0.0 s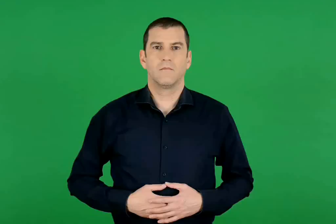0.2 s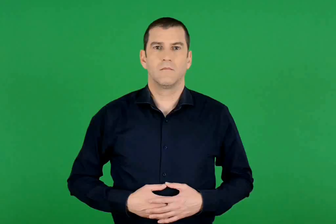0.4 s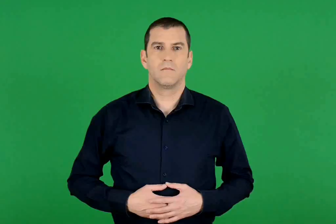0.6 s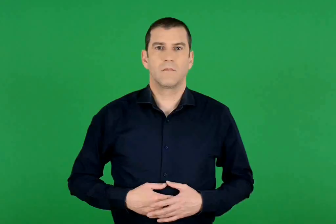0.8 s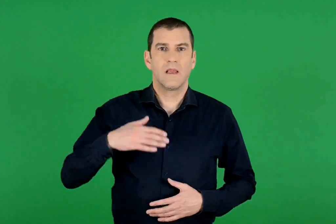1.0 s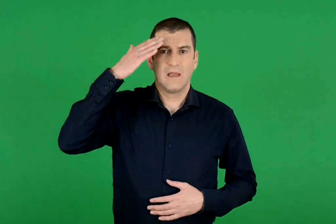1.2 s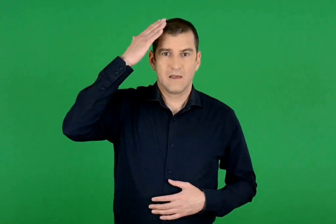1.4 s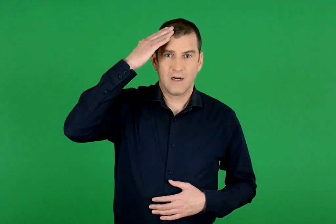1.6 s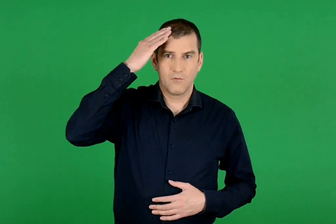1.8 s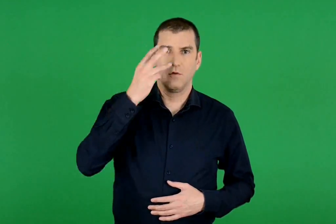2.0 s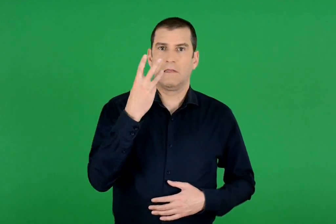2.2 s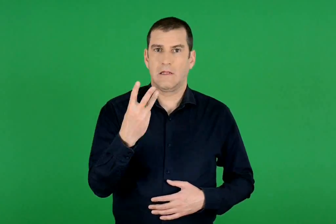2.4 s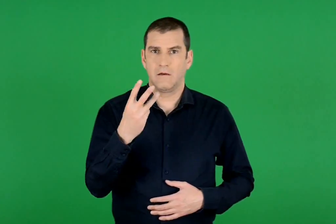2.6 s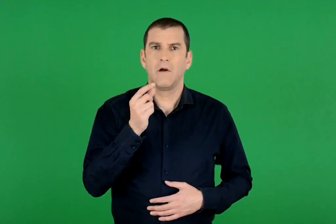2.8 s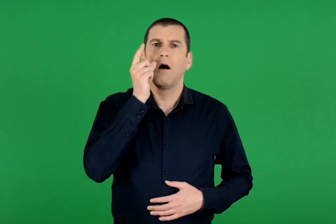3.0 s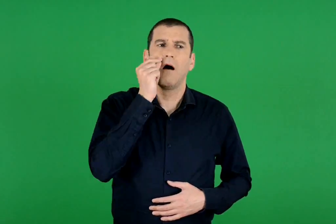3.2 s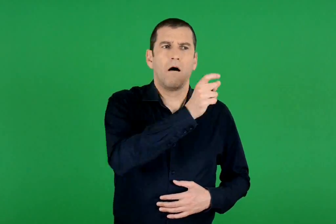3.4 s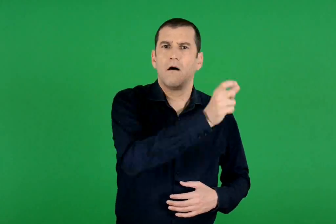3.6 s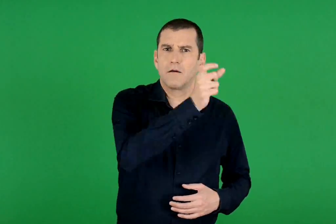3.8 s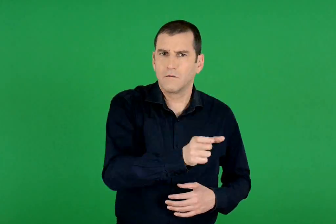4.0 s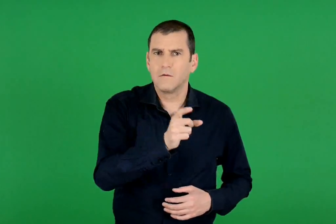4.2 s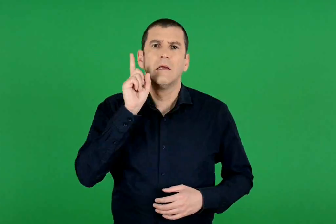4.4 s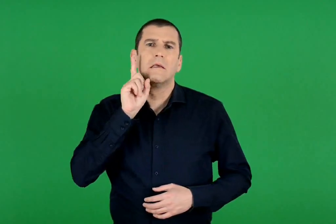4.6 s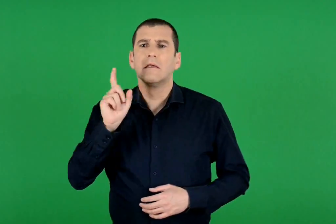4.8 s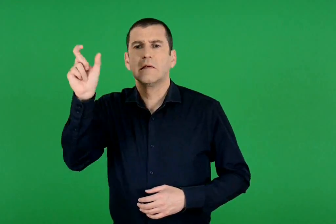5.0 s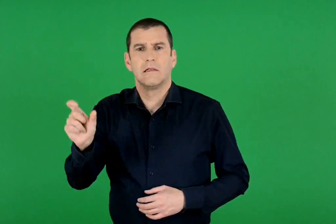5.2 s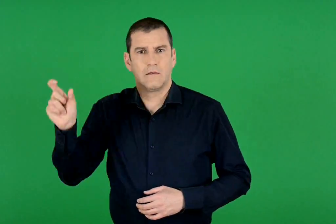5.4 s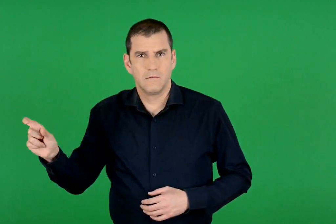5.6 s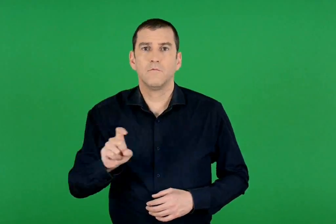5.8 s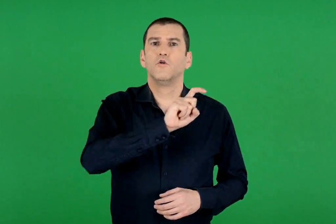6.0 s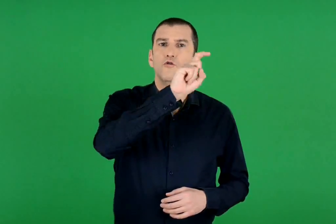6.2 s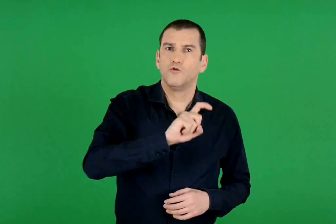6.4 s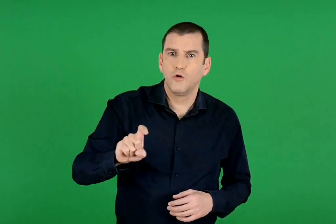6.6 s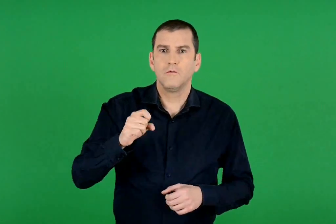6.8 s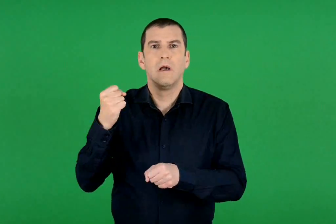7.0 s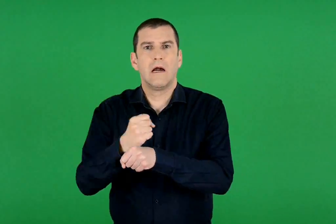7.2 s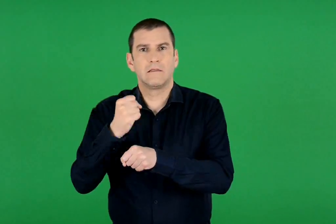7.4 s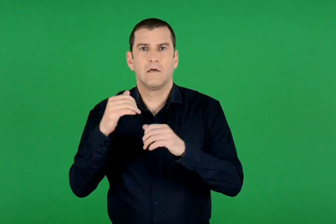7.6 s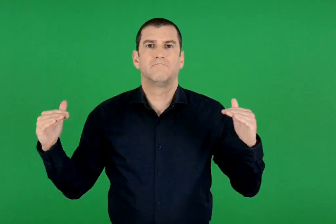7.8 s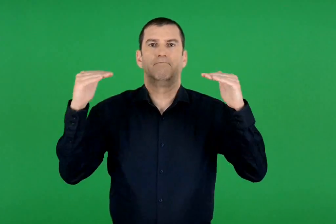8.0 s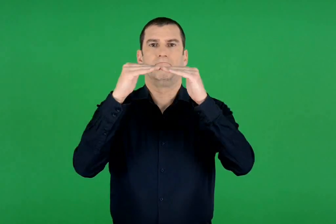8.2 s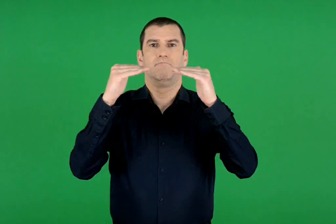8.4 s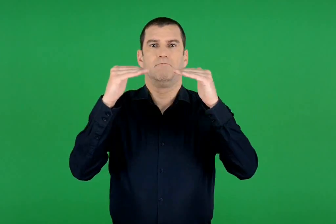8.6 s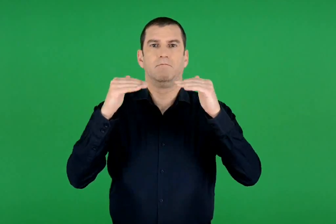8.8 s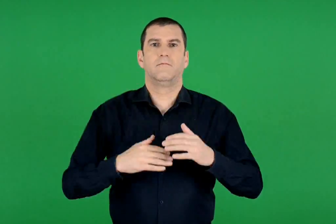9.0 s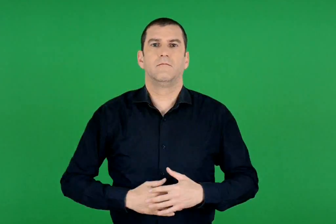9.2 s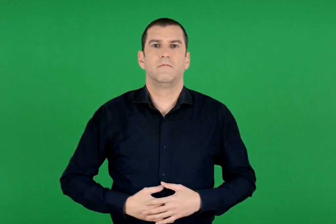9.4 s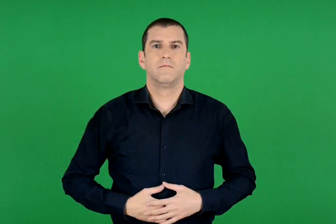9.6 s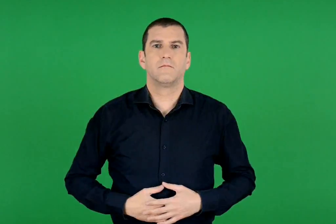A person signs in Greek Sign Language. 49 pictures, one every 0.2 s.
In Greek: κεφάλαιο 3. άντρες και γυναίκες ίσοι στη ζωή και στην εργασία
